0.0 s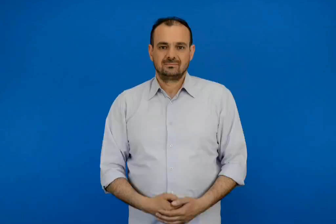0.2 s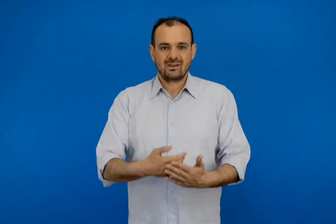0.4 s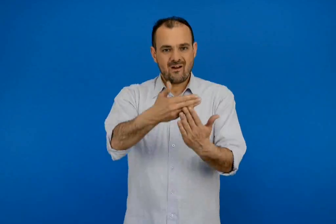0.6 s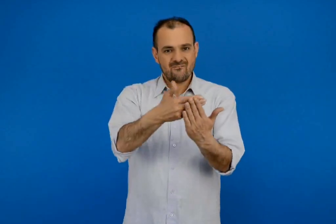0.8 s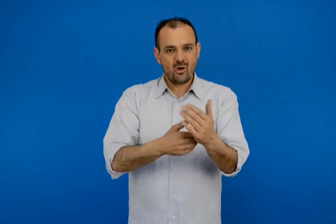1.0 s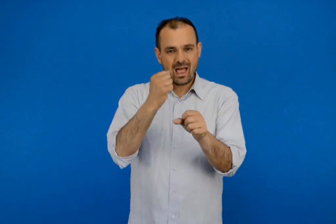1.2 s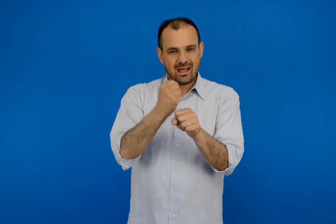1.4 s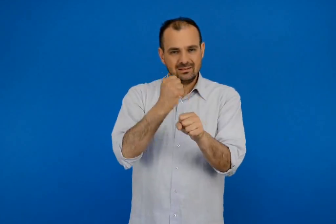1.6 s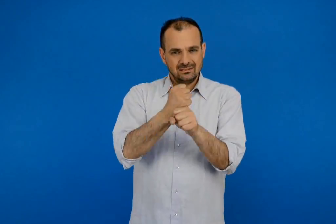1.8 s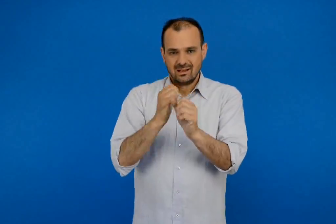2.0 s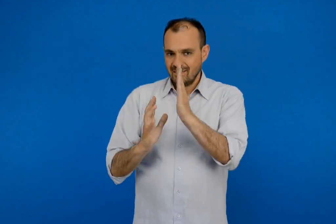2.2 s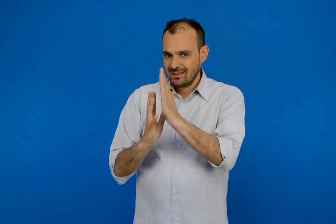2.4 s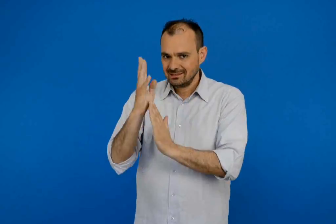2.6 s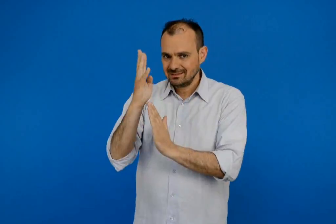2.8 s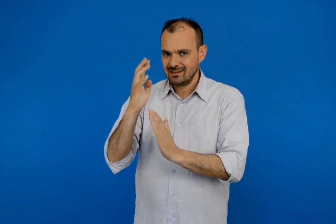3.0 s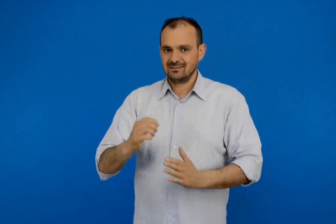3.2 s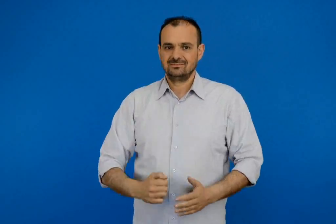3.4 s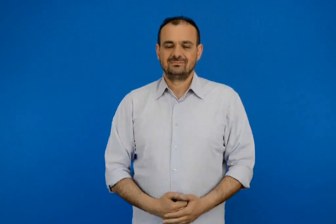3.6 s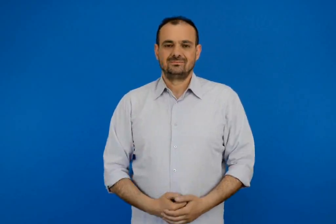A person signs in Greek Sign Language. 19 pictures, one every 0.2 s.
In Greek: φύλλο εργασίας 14
